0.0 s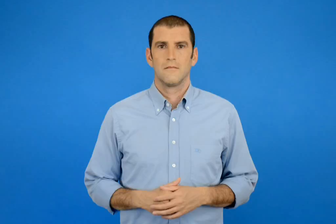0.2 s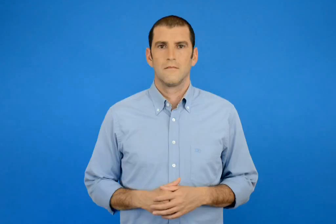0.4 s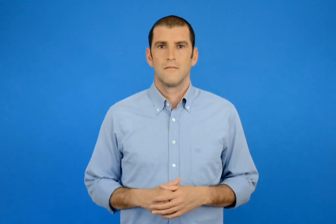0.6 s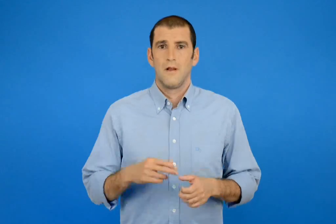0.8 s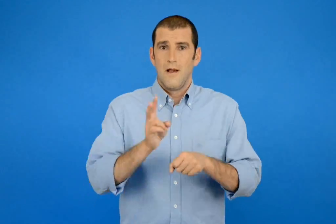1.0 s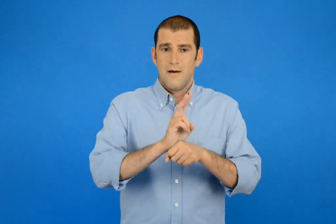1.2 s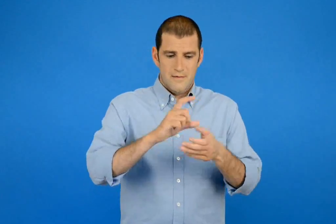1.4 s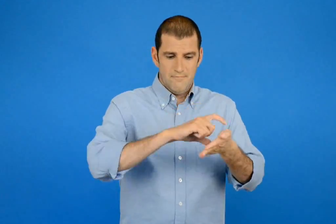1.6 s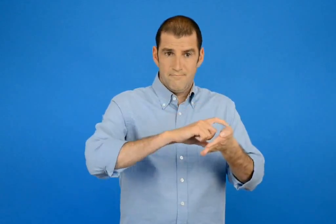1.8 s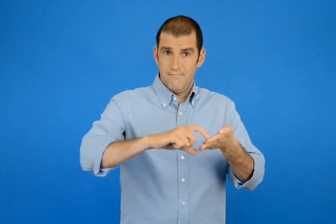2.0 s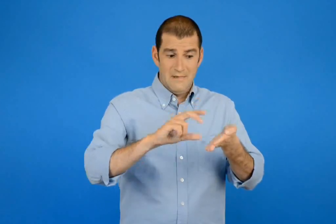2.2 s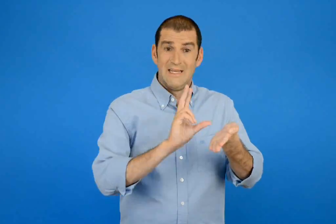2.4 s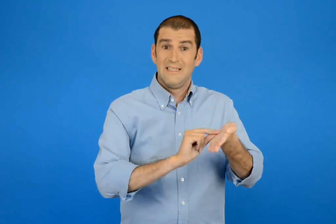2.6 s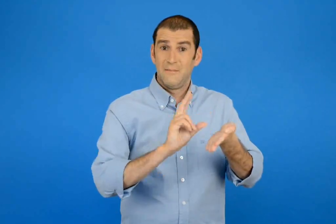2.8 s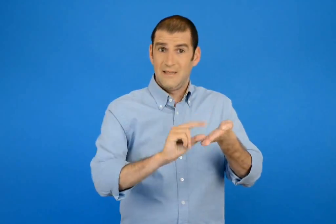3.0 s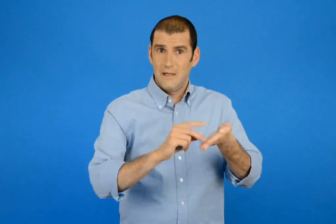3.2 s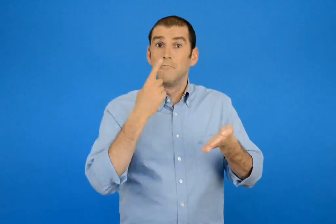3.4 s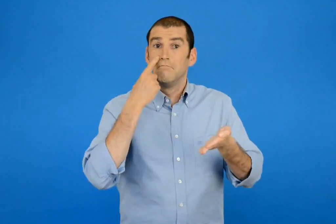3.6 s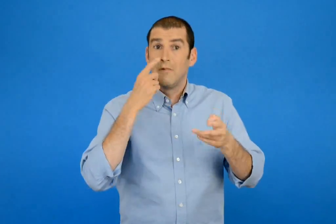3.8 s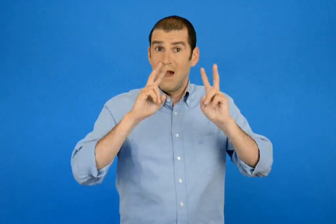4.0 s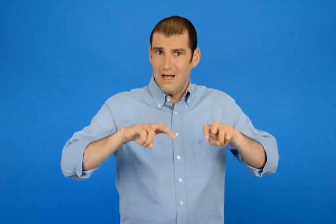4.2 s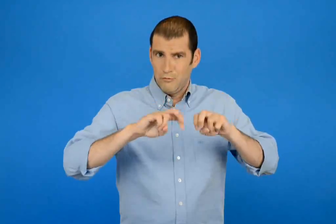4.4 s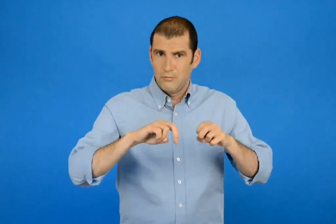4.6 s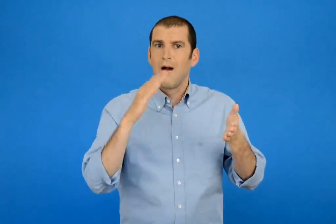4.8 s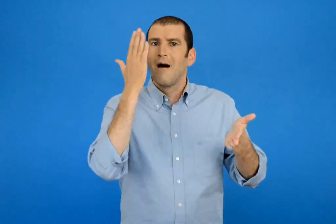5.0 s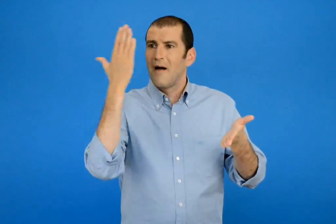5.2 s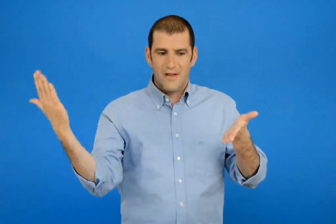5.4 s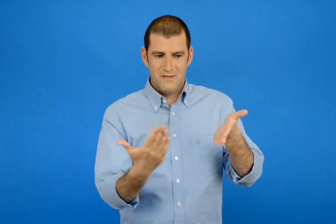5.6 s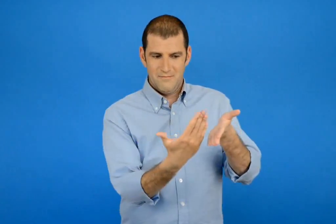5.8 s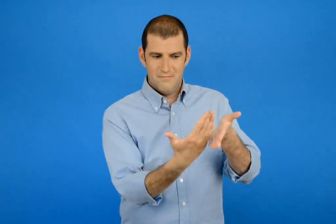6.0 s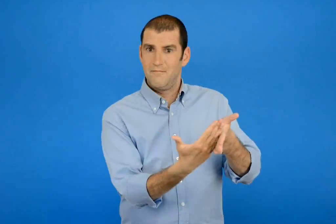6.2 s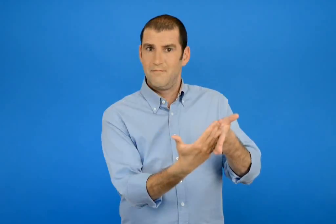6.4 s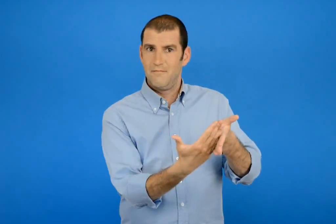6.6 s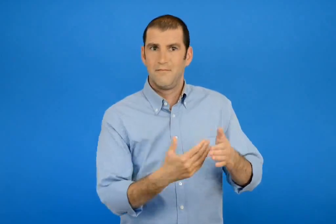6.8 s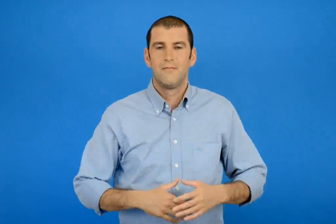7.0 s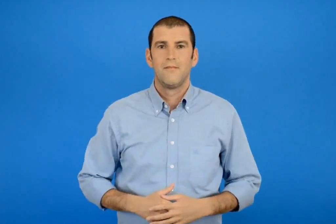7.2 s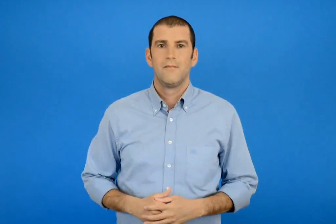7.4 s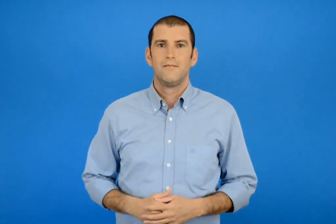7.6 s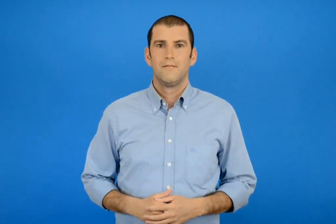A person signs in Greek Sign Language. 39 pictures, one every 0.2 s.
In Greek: χρησιμοποιούμε το καθρεφτάκι για να ελέγξουμε τη συμμετρία
